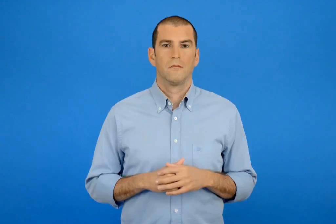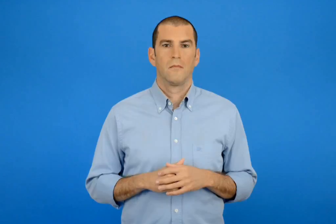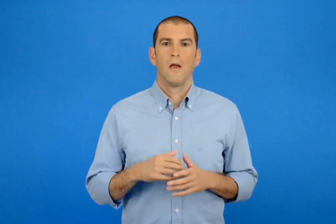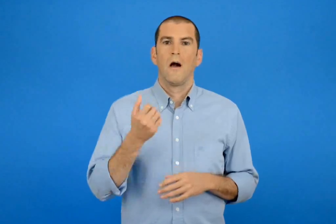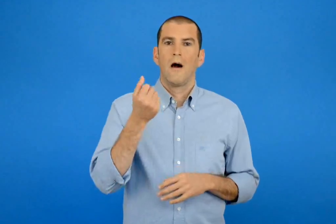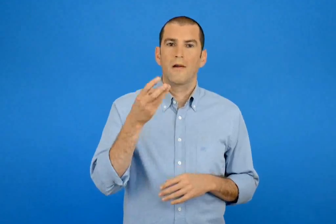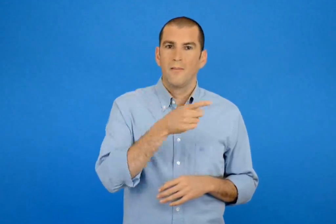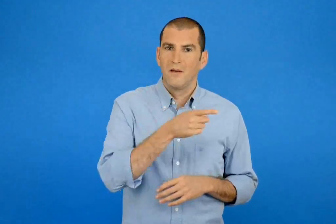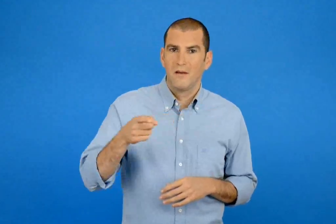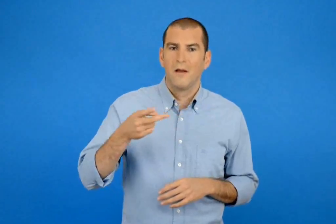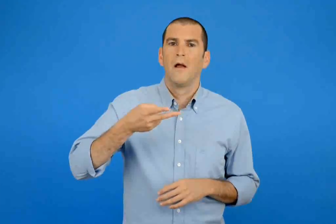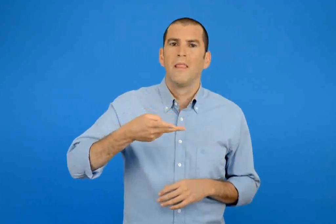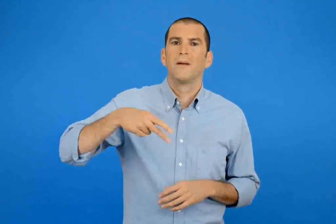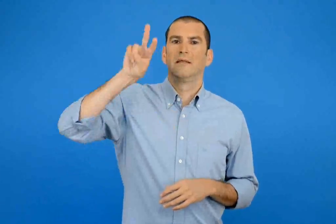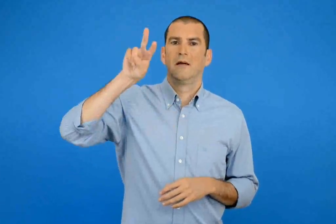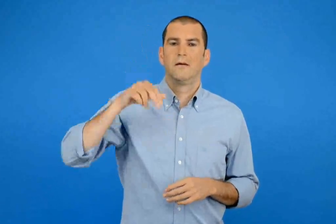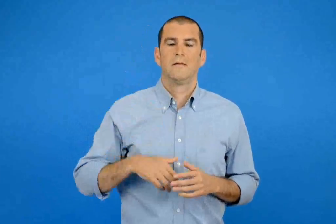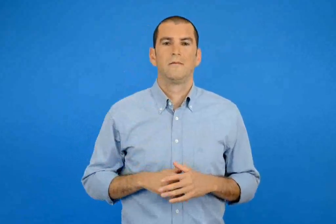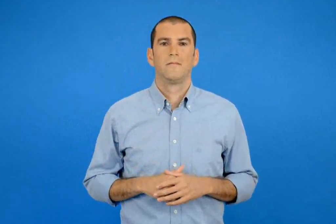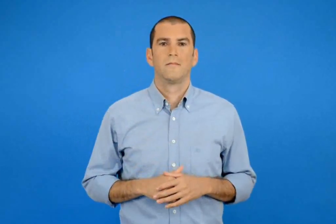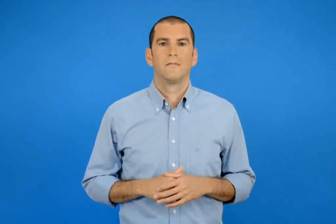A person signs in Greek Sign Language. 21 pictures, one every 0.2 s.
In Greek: για τα διπλάσια των αριθμών ;
